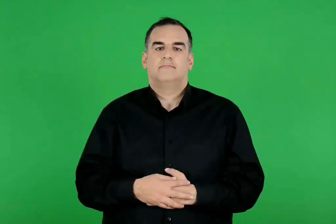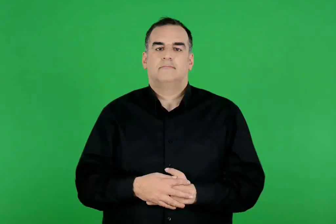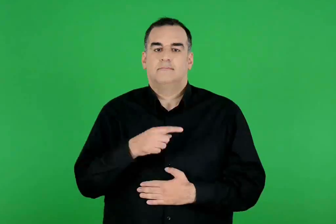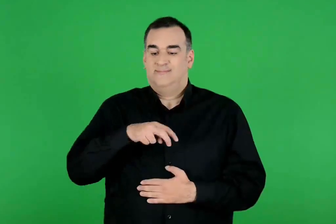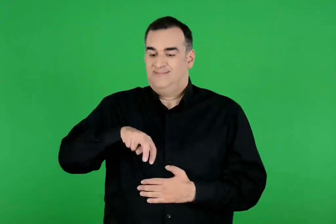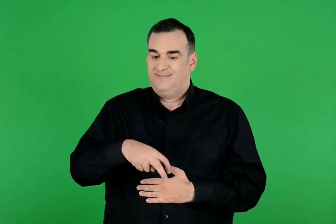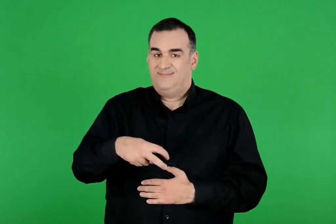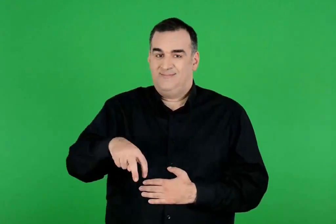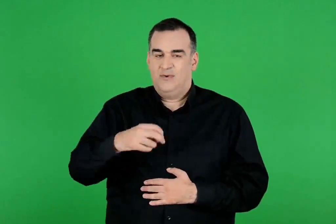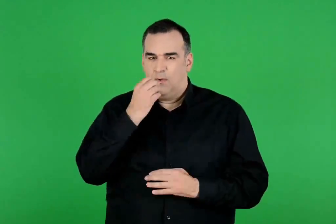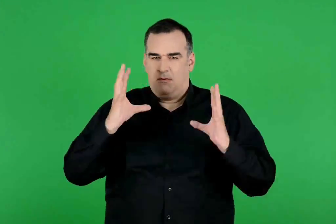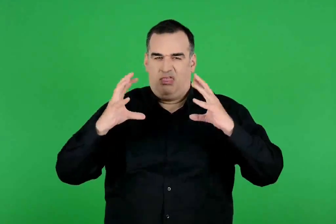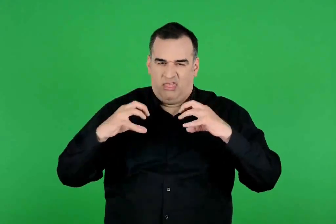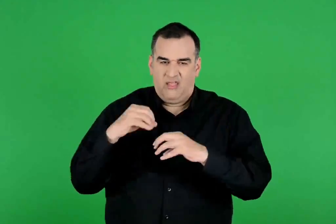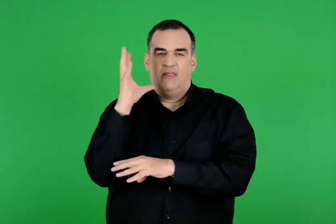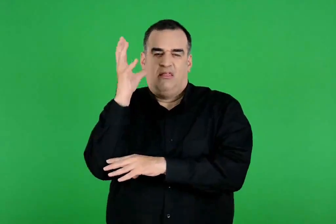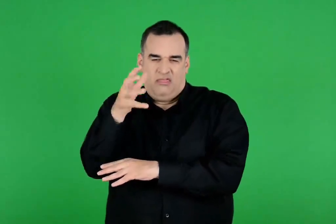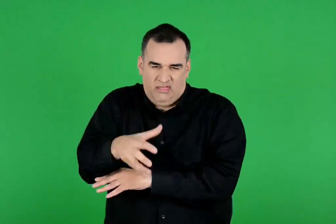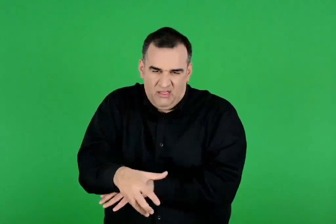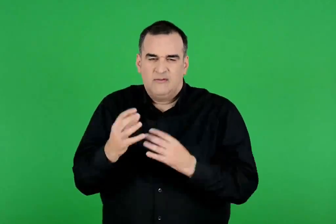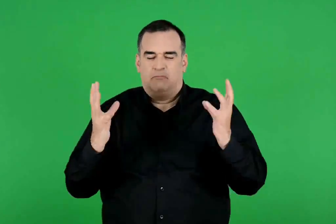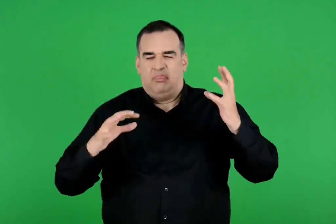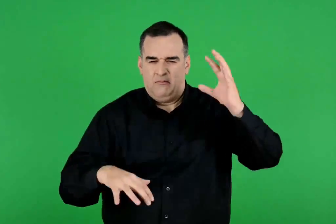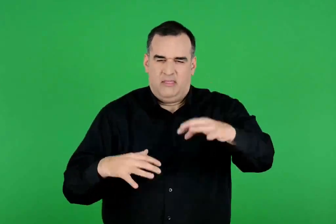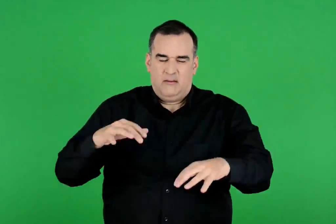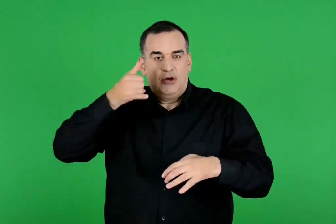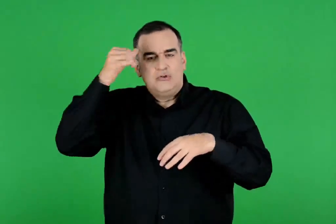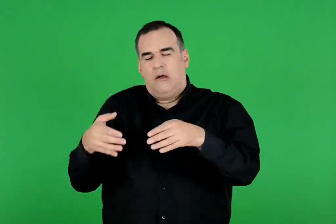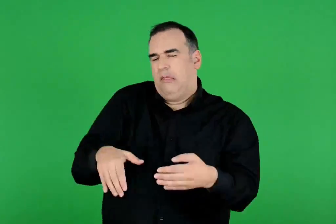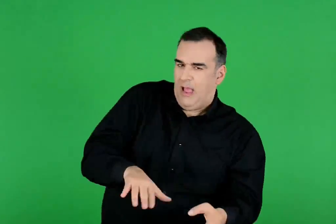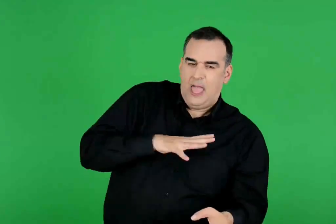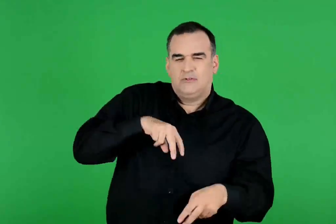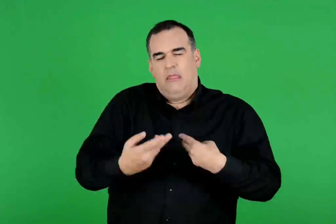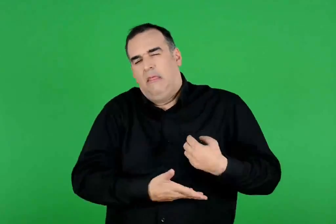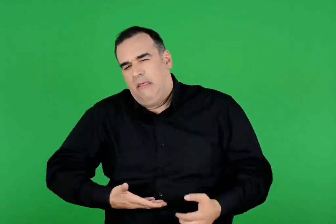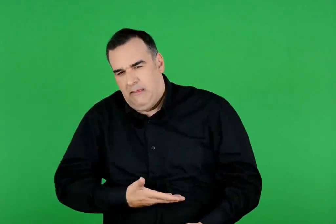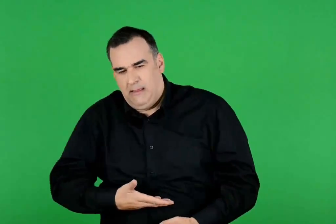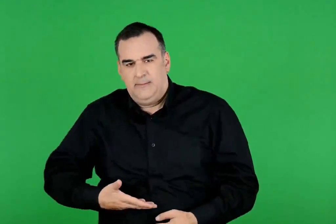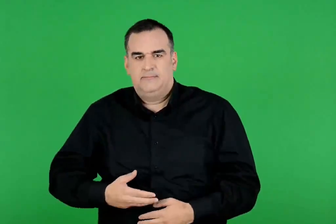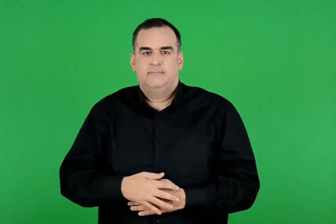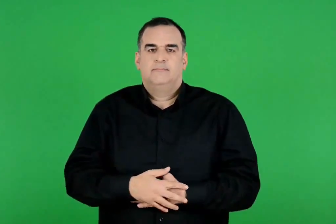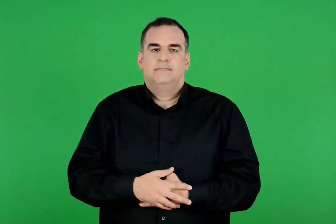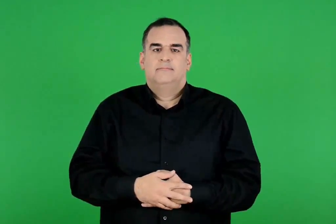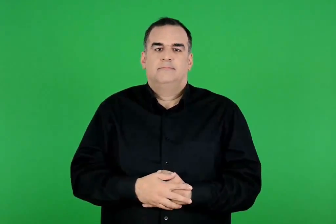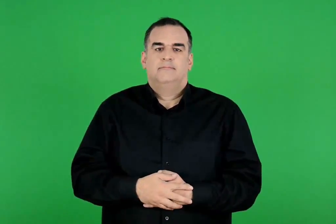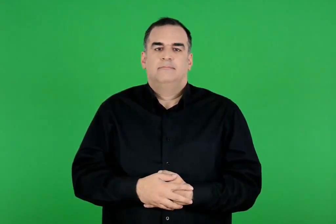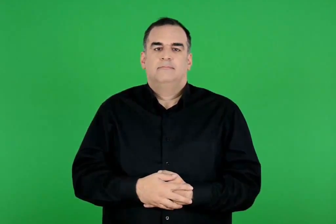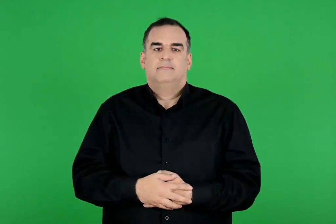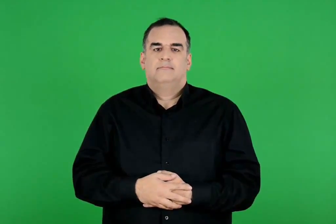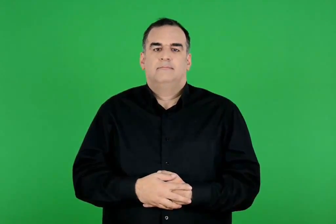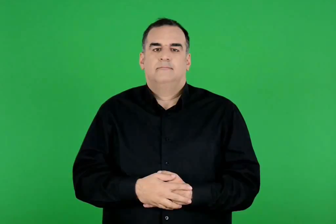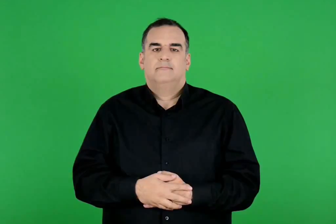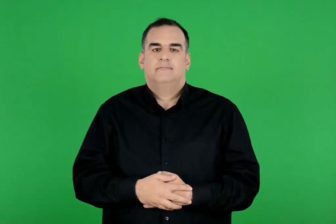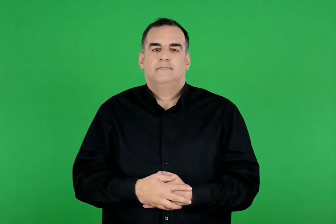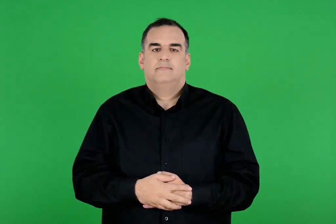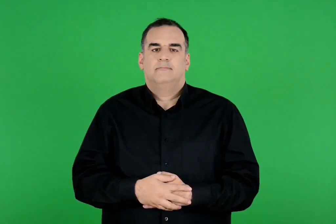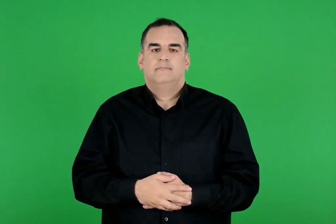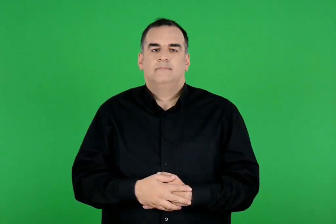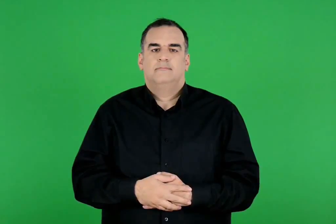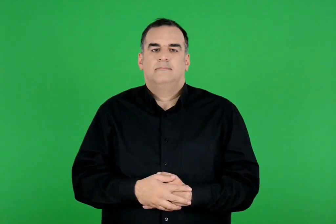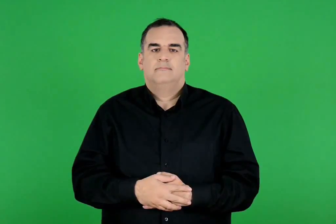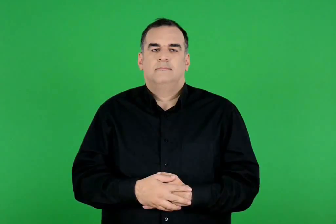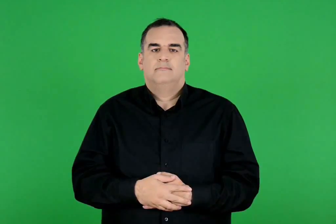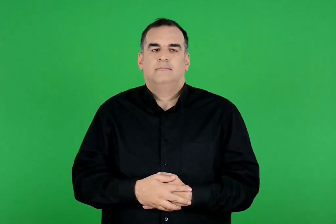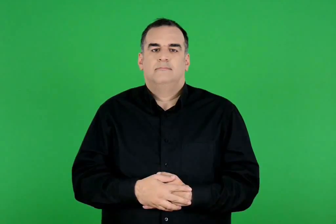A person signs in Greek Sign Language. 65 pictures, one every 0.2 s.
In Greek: από όπου διάβαινε μαραίνονταν τα δέντρα , ξεραίνονταν όλα τα φυτά , τα σπαρτά και τα λουλούδια. τα ζώα κι οι άνθρωποι πέθαιναν από την πείνα
